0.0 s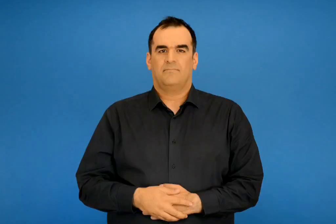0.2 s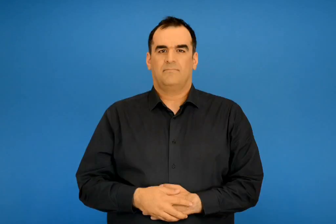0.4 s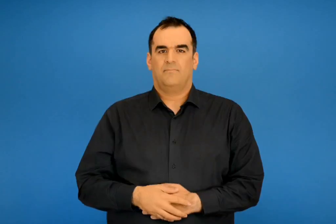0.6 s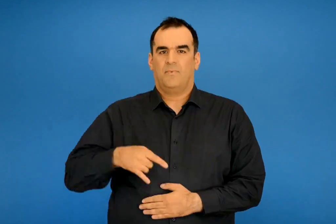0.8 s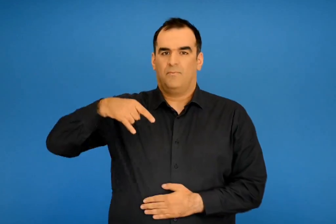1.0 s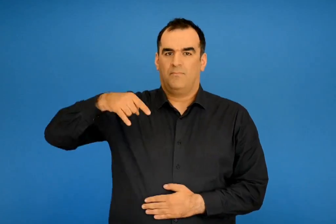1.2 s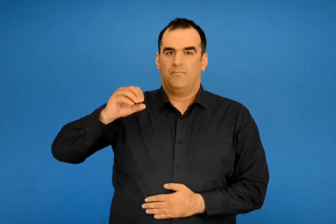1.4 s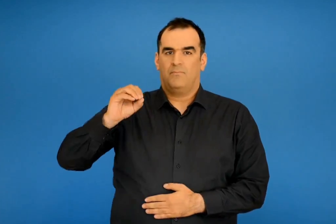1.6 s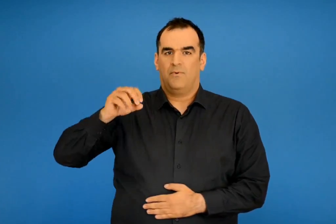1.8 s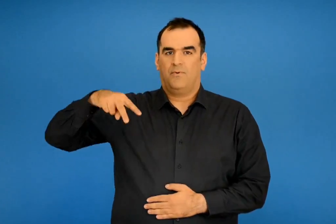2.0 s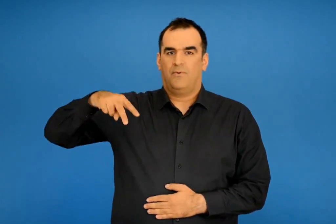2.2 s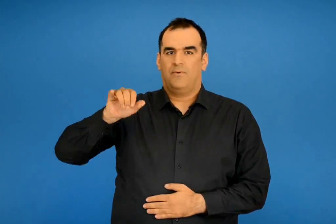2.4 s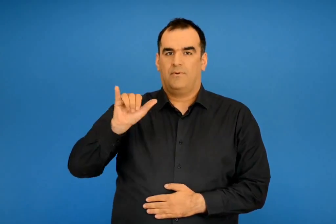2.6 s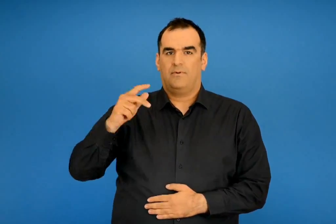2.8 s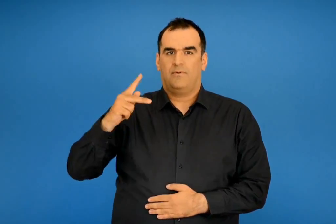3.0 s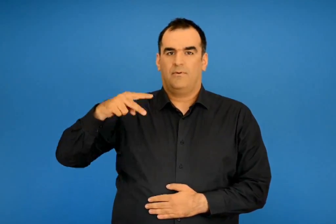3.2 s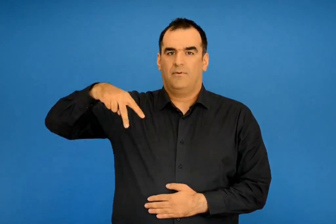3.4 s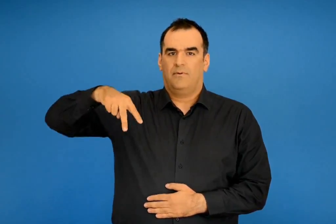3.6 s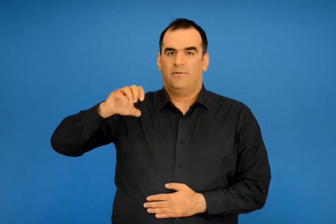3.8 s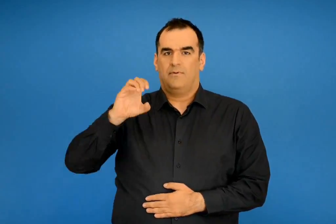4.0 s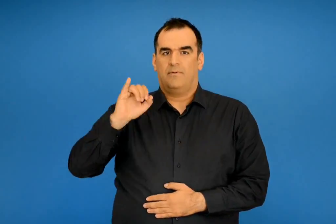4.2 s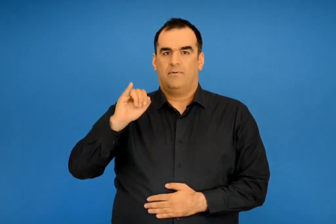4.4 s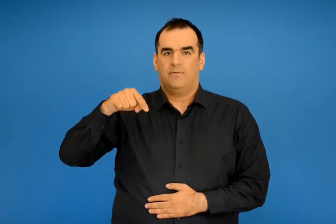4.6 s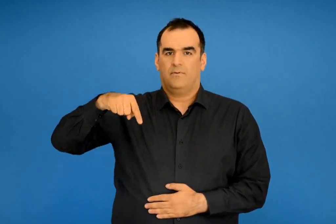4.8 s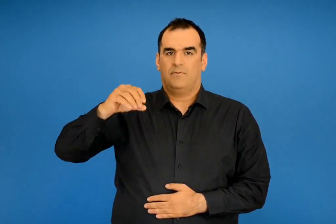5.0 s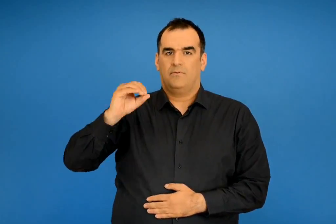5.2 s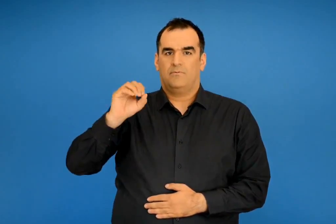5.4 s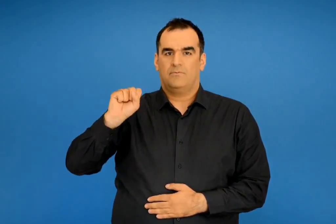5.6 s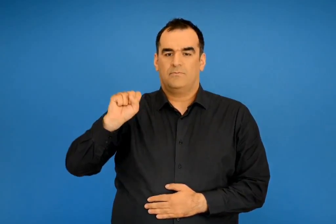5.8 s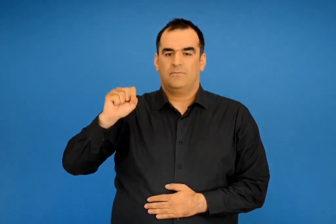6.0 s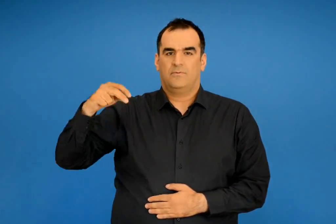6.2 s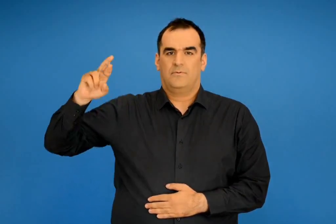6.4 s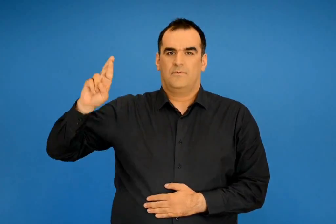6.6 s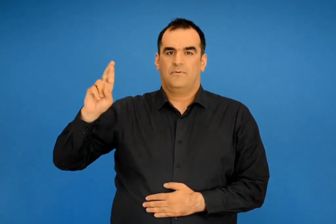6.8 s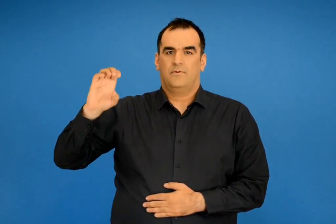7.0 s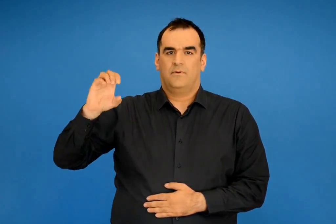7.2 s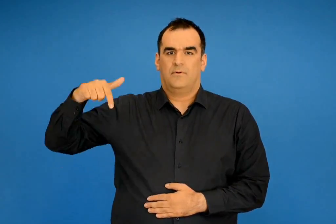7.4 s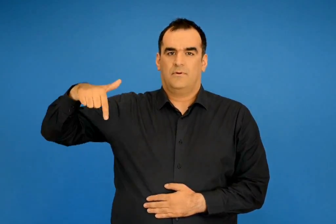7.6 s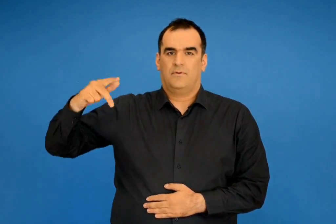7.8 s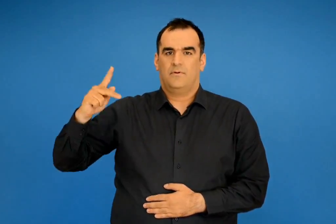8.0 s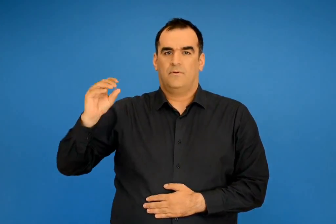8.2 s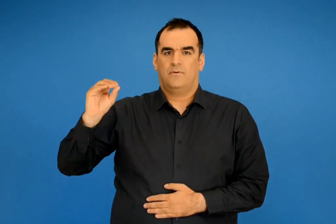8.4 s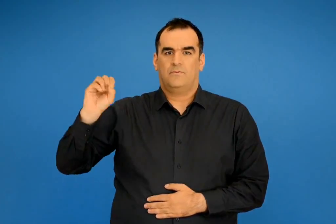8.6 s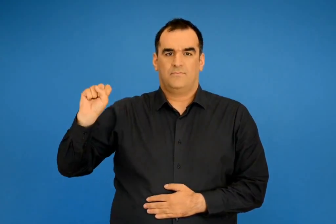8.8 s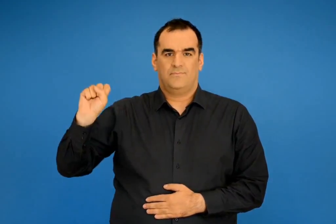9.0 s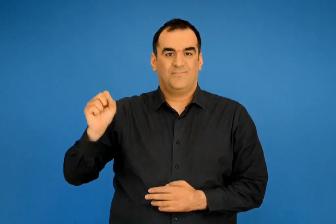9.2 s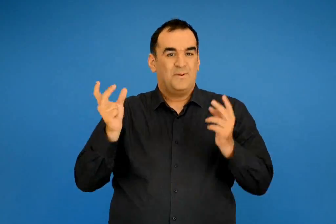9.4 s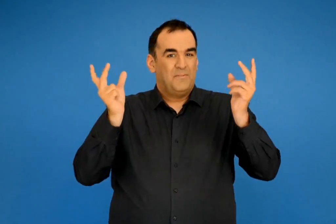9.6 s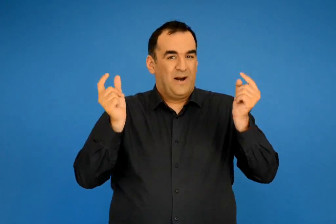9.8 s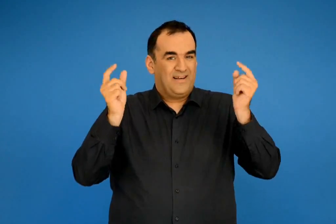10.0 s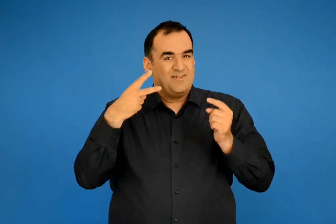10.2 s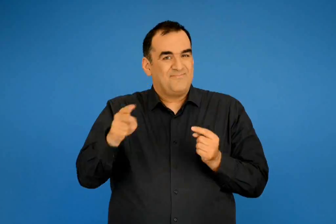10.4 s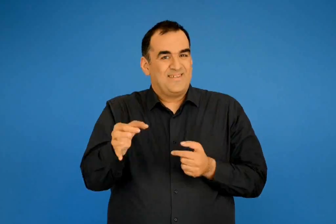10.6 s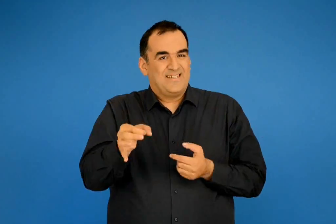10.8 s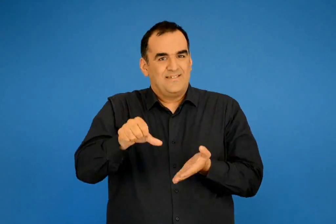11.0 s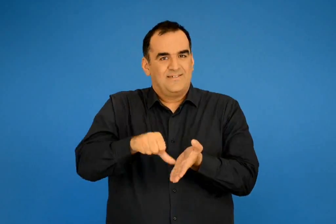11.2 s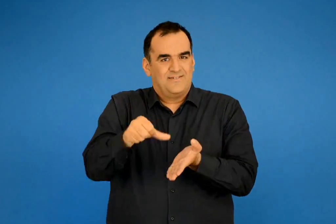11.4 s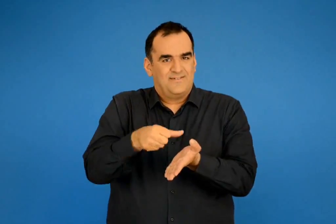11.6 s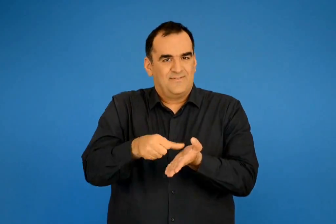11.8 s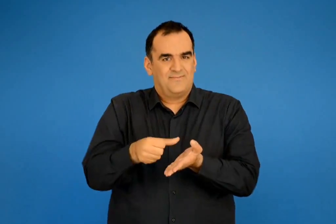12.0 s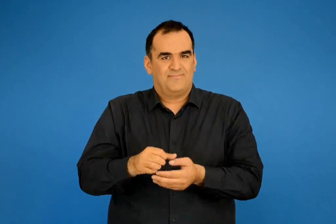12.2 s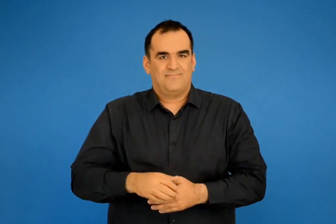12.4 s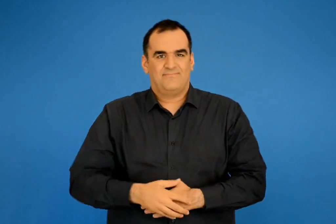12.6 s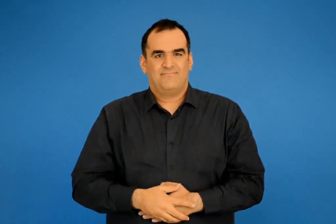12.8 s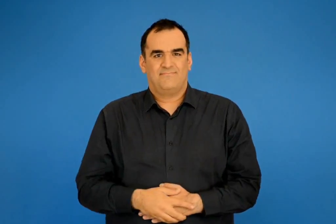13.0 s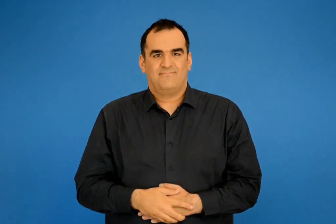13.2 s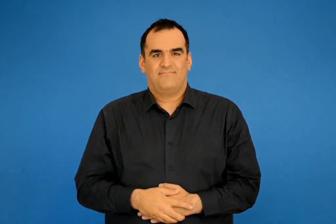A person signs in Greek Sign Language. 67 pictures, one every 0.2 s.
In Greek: πολύκλειτος ρέγκος σκυριανό πανήγυρι
